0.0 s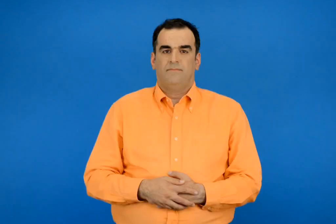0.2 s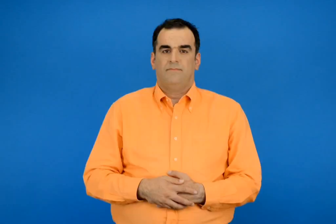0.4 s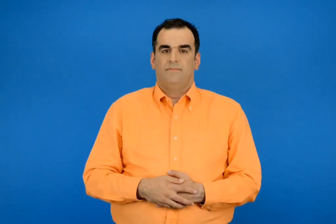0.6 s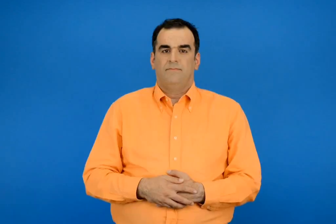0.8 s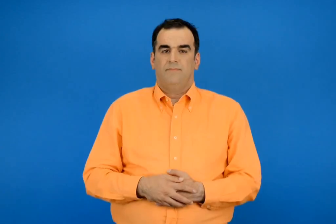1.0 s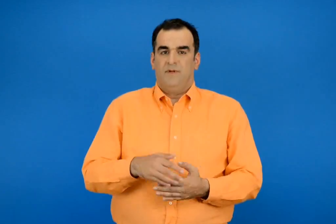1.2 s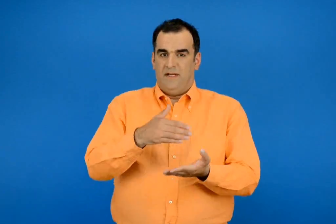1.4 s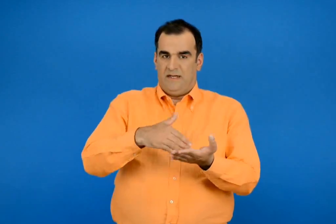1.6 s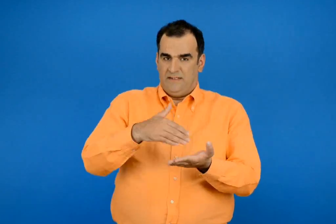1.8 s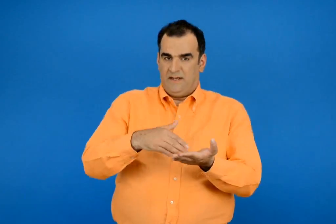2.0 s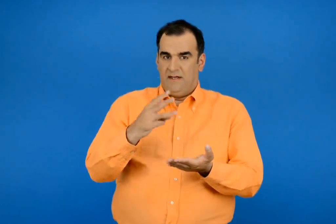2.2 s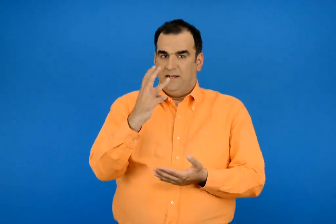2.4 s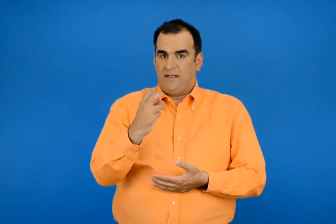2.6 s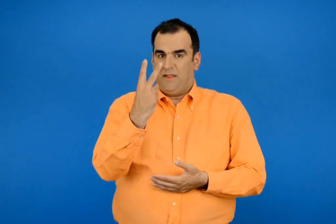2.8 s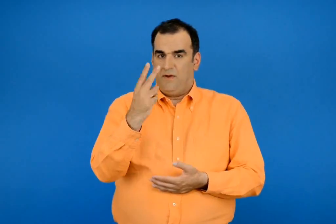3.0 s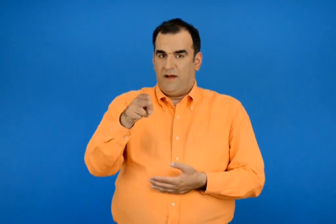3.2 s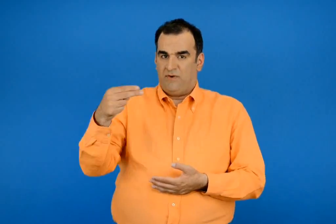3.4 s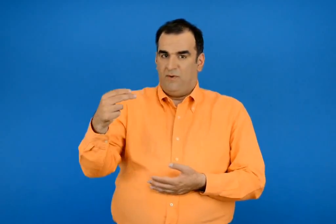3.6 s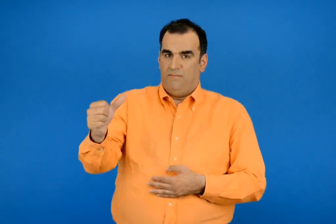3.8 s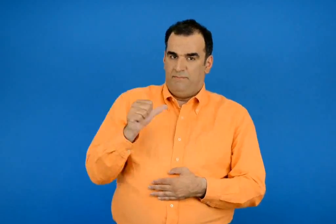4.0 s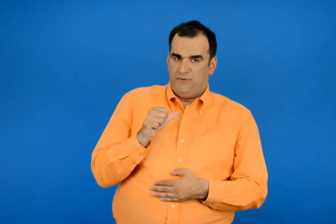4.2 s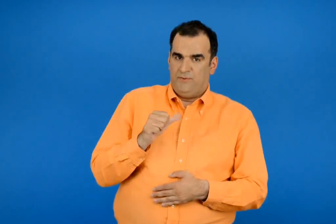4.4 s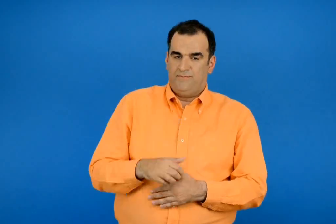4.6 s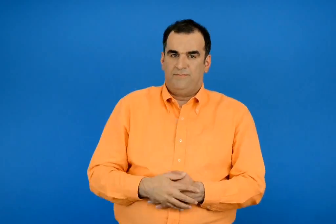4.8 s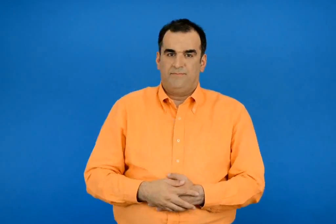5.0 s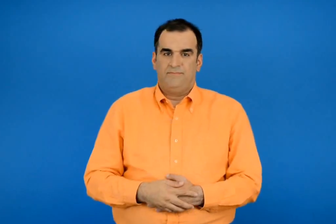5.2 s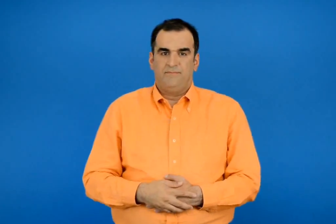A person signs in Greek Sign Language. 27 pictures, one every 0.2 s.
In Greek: πηρέ ρέστα 32 €
